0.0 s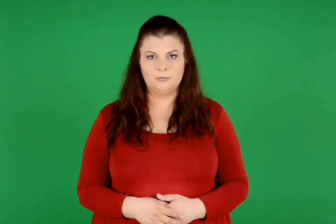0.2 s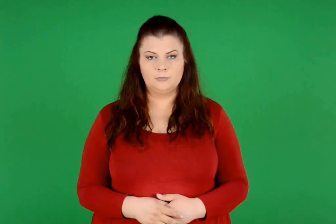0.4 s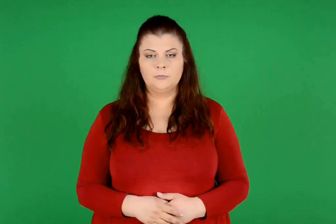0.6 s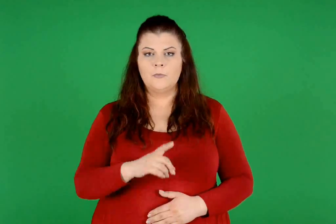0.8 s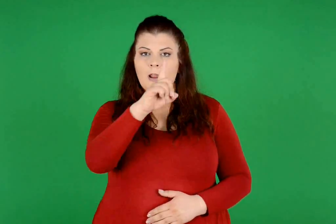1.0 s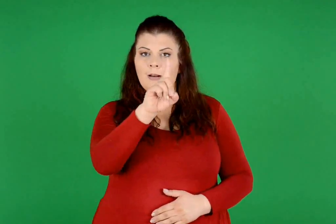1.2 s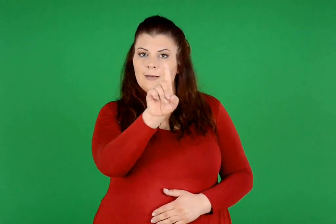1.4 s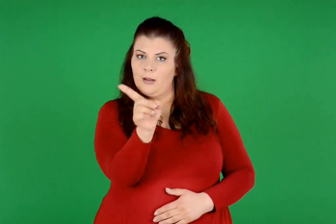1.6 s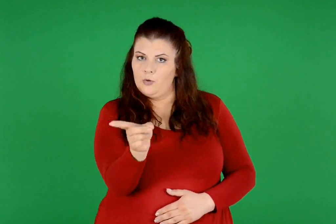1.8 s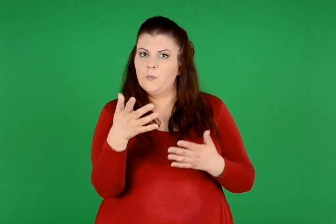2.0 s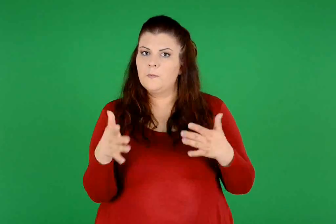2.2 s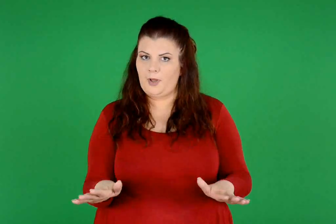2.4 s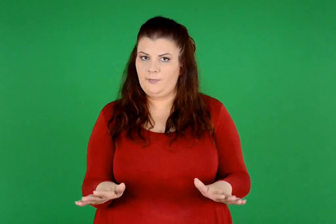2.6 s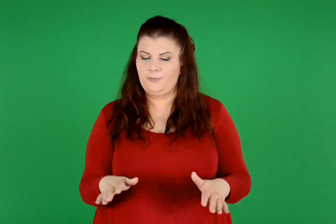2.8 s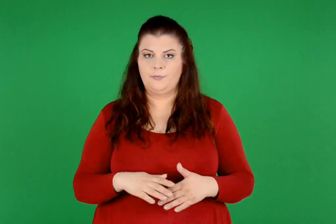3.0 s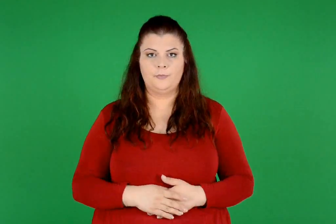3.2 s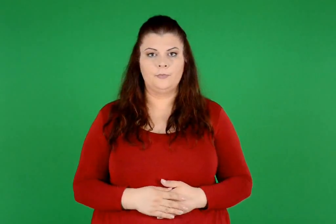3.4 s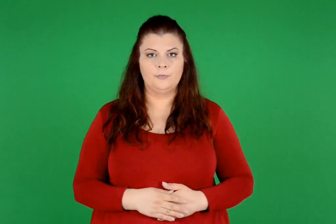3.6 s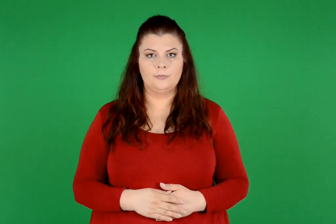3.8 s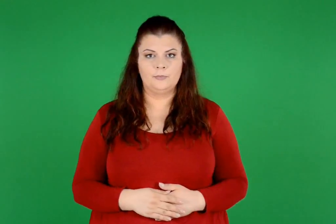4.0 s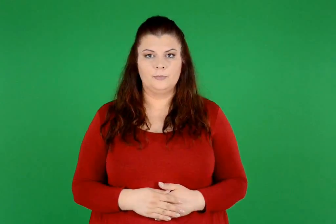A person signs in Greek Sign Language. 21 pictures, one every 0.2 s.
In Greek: μετά από ένα τέταρτο
